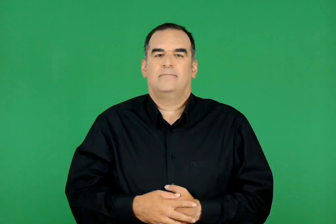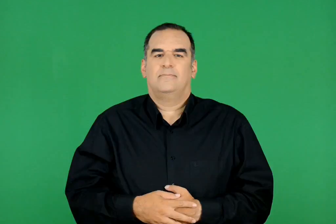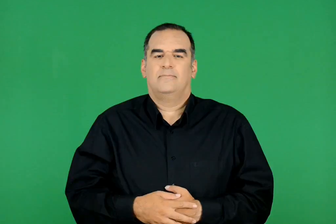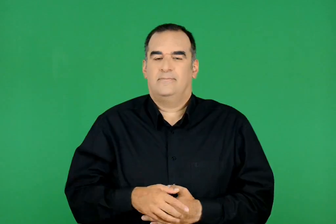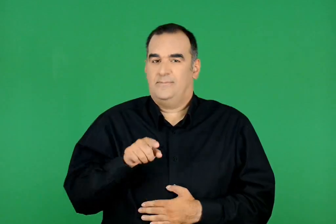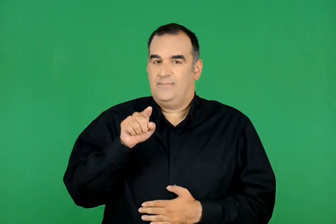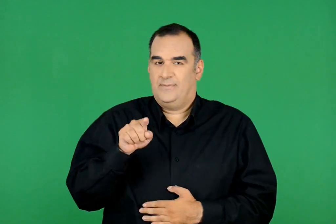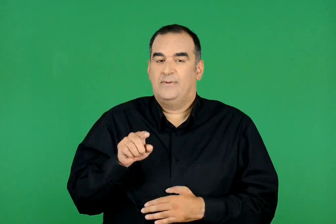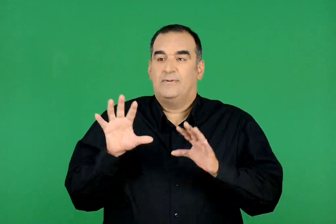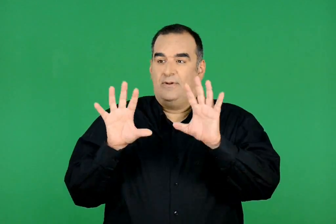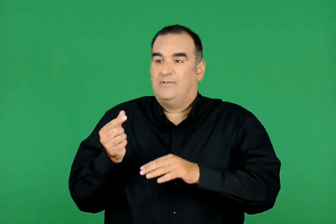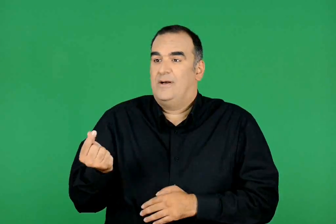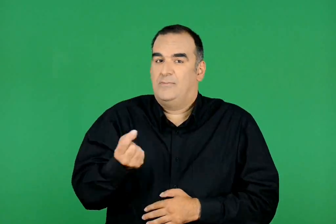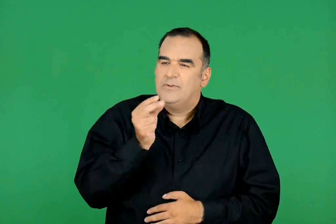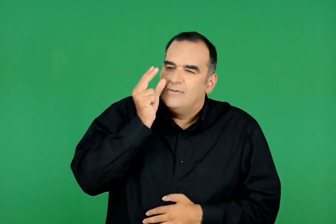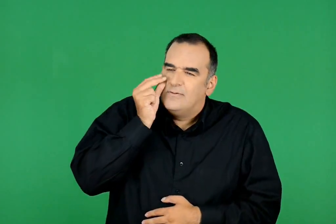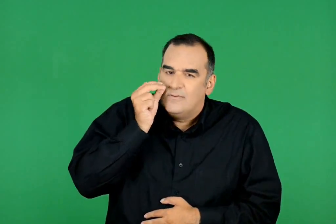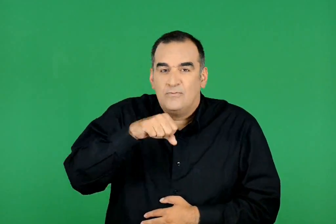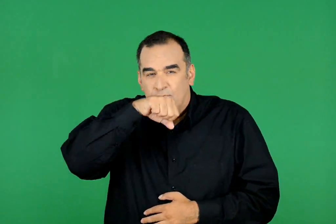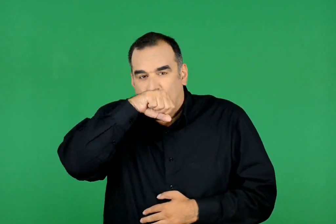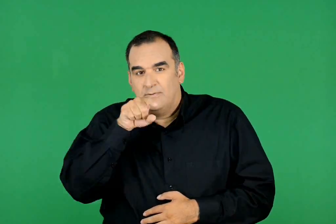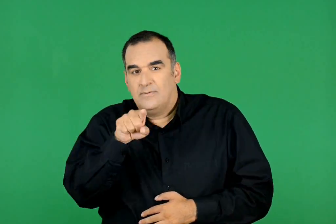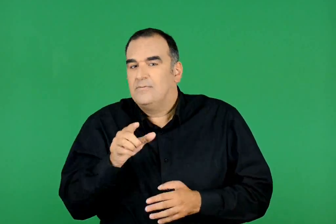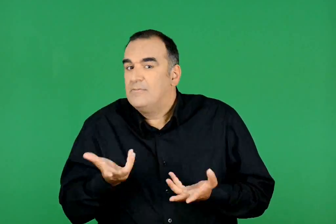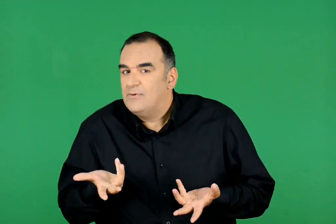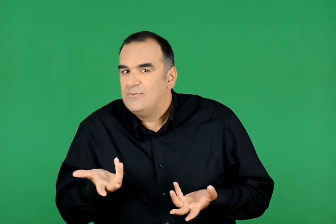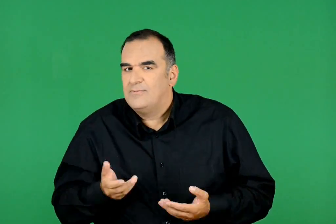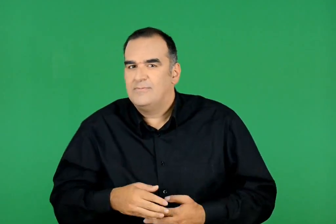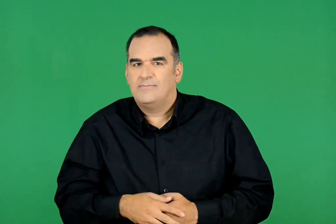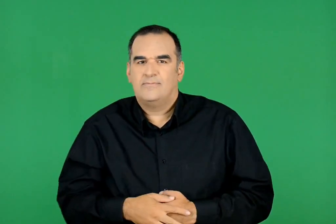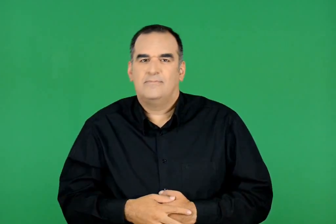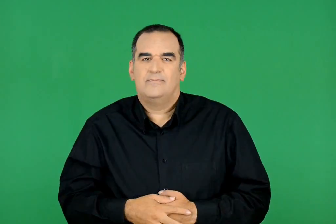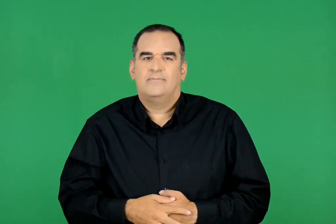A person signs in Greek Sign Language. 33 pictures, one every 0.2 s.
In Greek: ποια είναι η αγαπημένη σου εκπομπή στην τηλεόραση ;
